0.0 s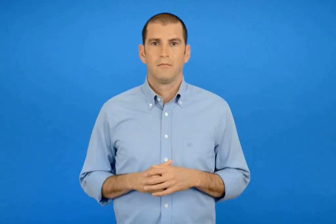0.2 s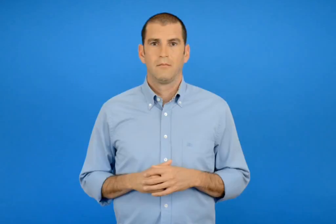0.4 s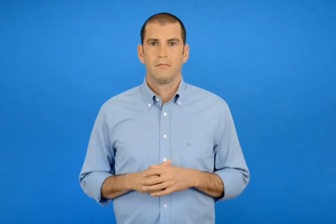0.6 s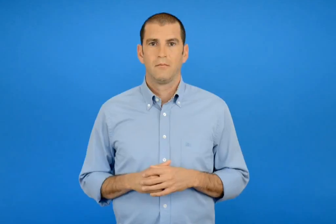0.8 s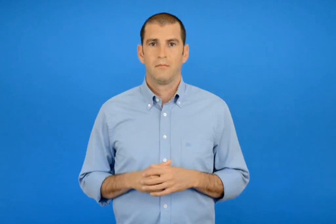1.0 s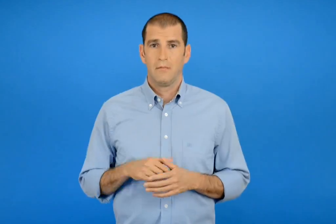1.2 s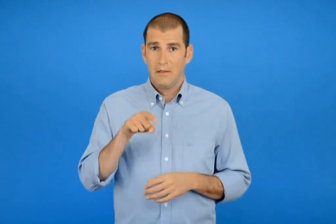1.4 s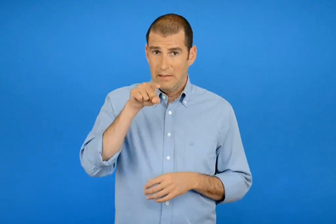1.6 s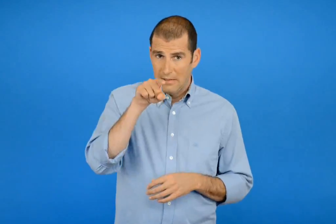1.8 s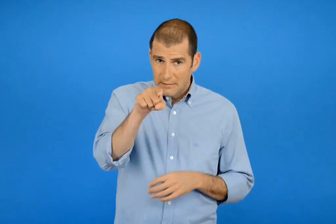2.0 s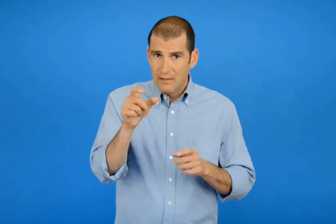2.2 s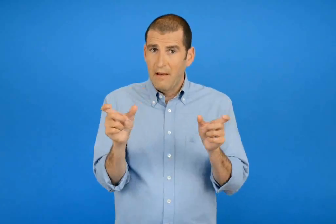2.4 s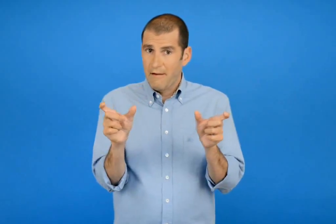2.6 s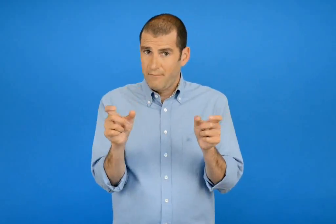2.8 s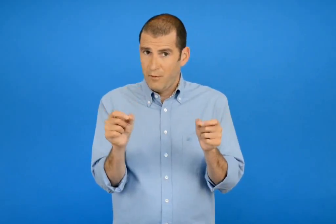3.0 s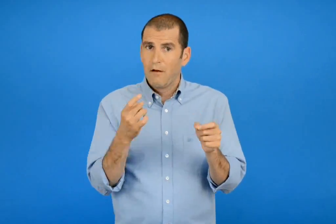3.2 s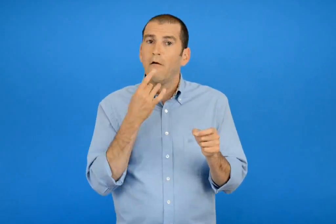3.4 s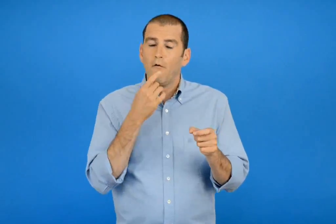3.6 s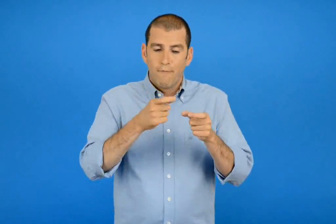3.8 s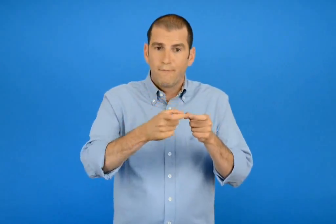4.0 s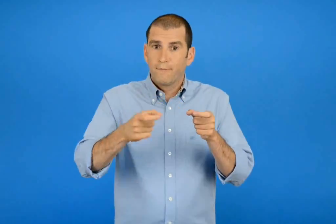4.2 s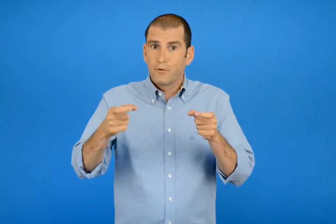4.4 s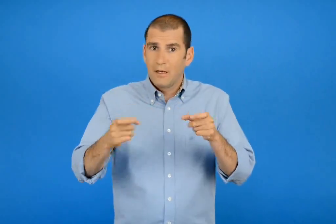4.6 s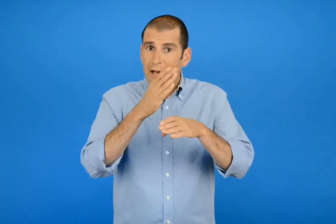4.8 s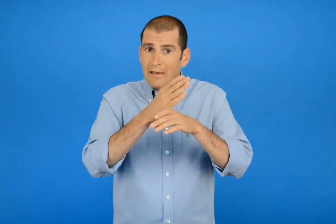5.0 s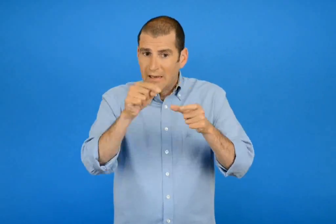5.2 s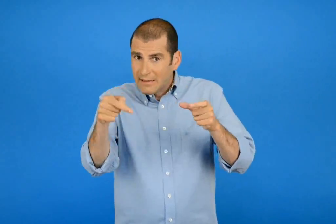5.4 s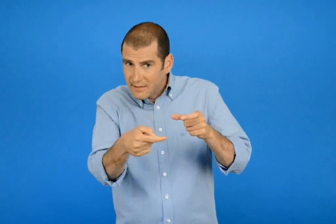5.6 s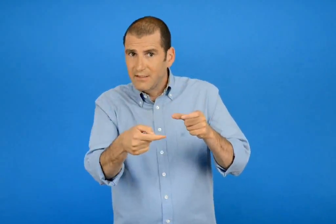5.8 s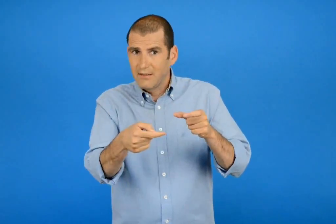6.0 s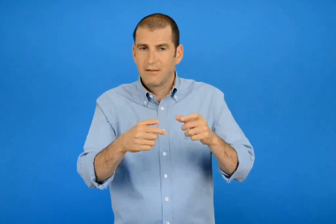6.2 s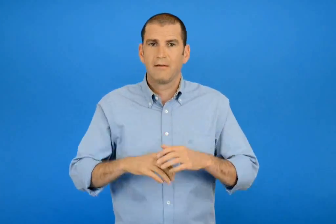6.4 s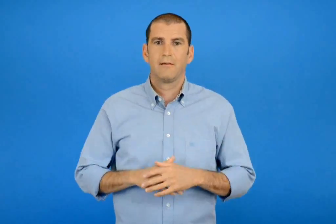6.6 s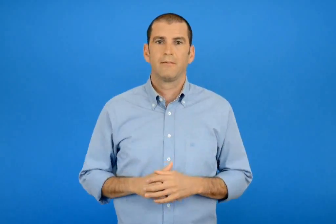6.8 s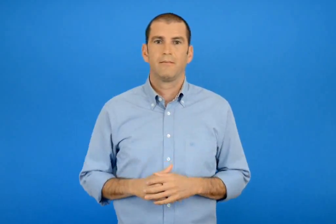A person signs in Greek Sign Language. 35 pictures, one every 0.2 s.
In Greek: εσύ κάβουρα κρύβεσαι στα βότσαλα
